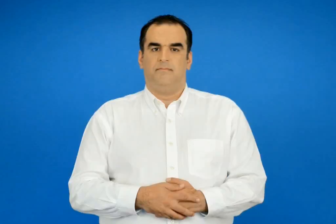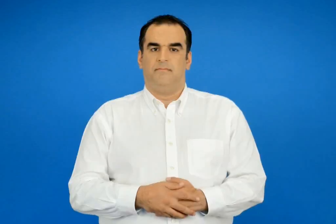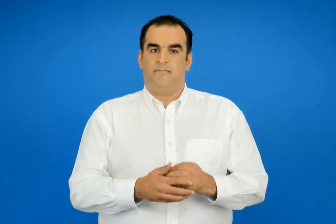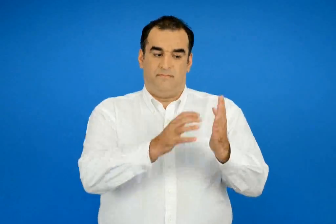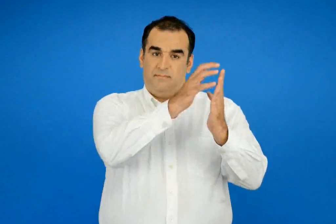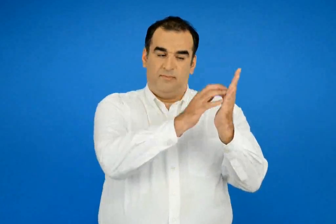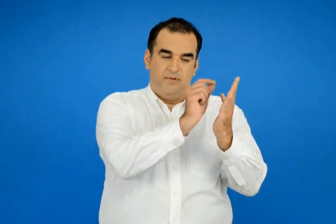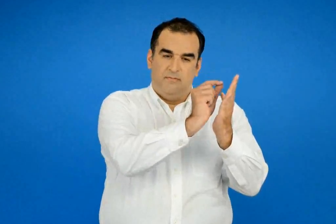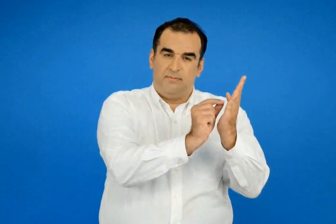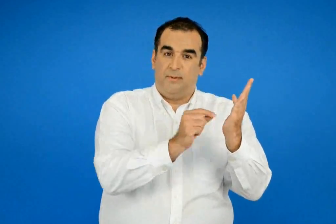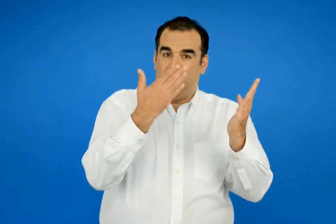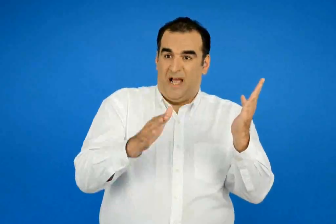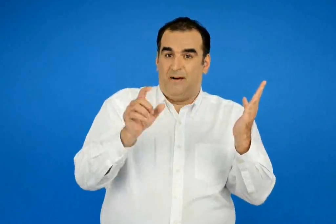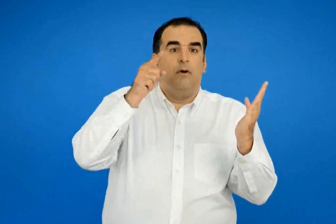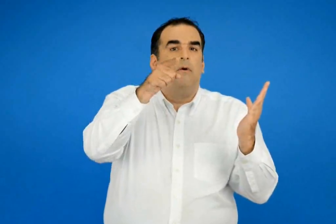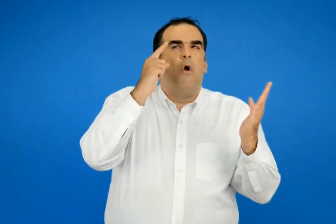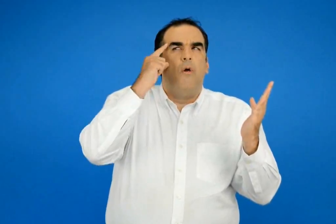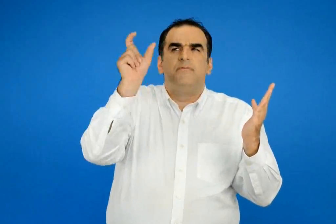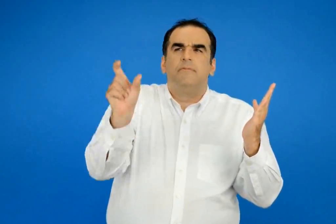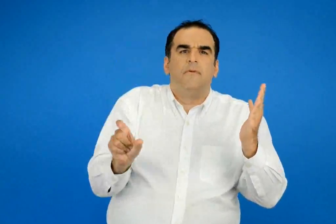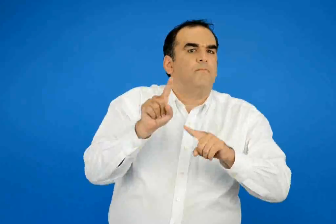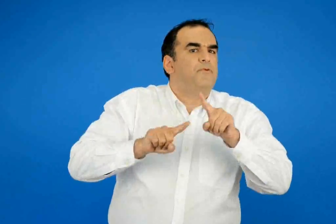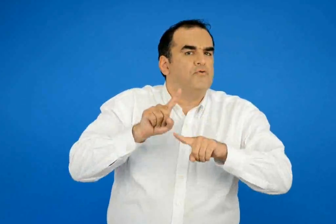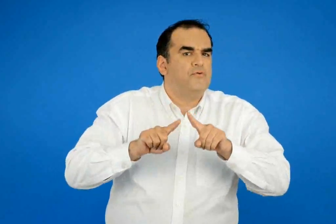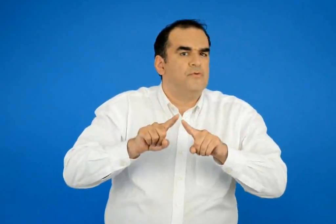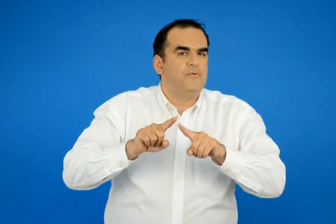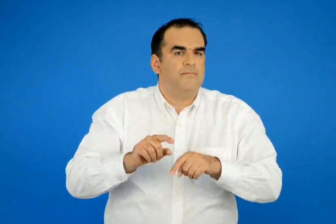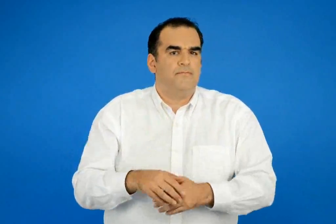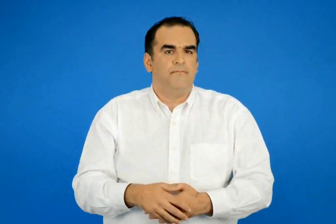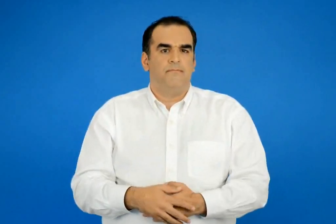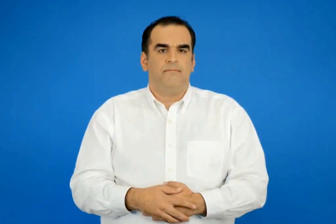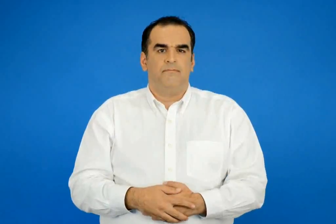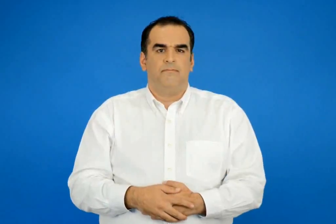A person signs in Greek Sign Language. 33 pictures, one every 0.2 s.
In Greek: ποιός νομίζεις ότι την έχει φτιάξει ;
